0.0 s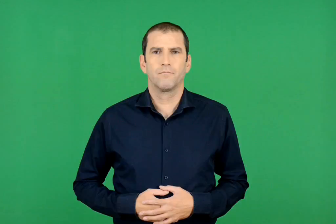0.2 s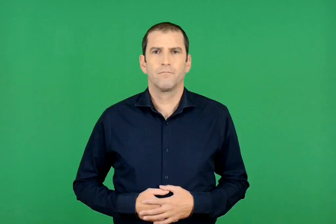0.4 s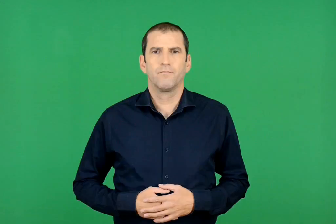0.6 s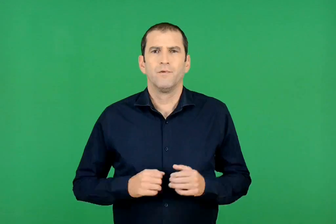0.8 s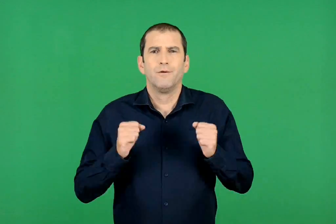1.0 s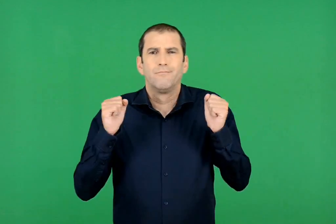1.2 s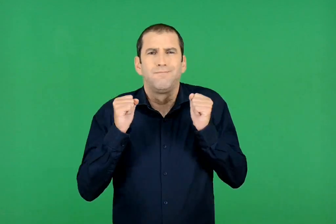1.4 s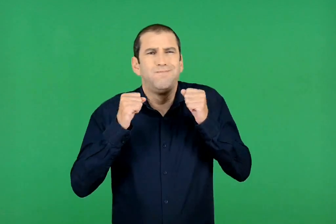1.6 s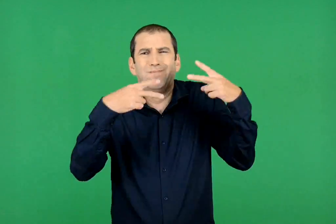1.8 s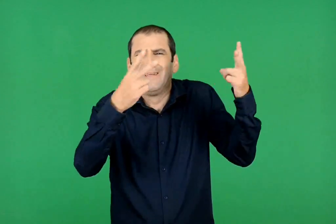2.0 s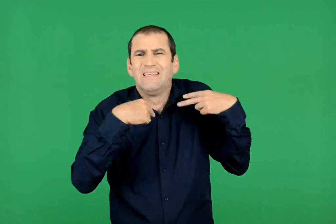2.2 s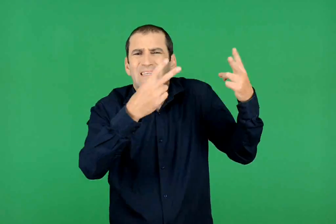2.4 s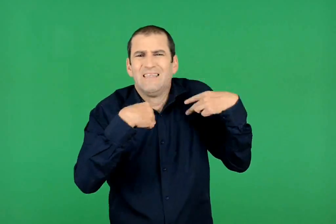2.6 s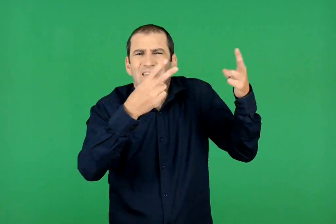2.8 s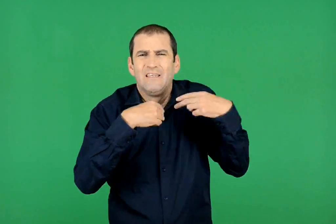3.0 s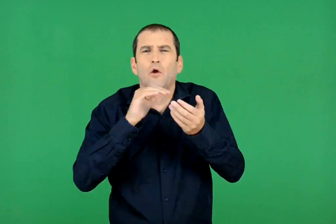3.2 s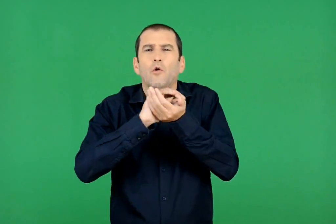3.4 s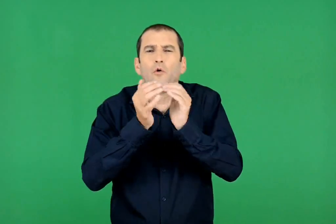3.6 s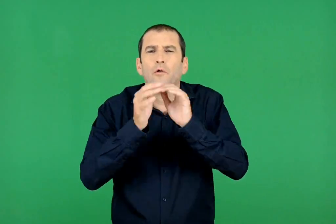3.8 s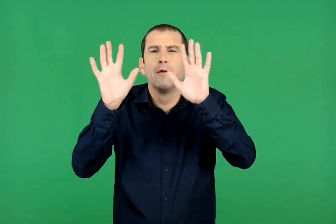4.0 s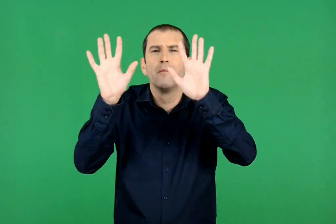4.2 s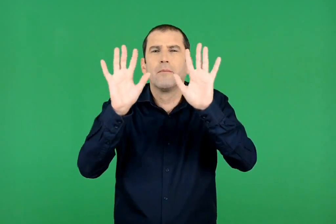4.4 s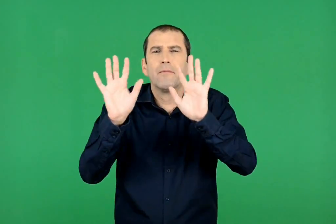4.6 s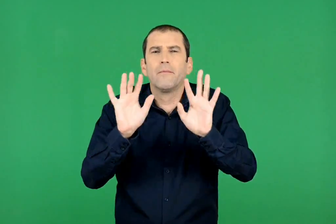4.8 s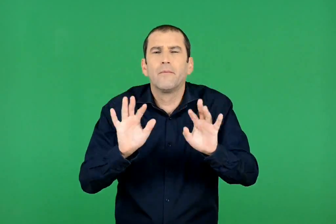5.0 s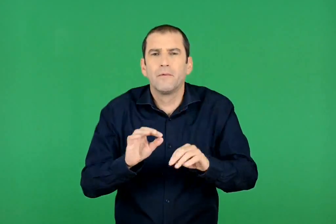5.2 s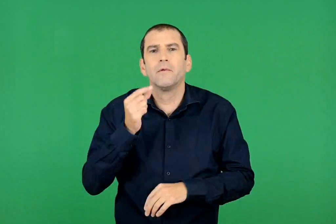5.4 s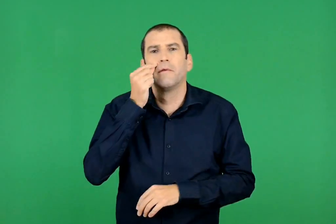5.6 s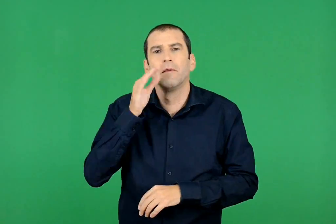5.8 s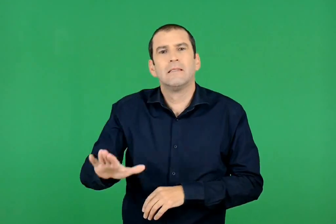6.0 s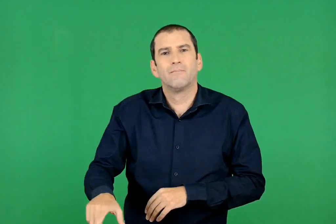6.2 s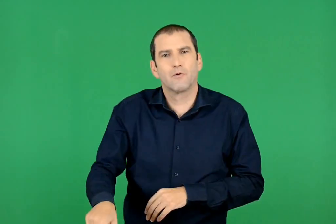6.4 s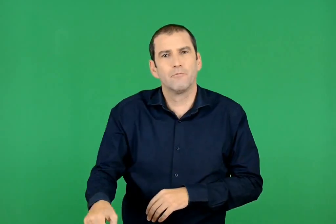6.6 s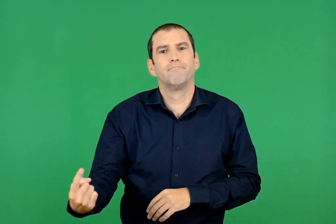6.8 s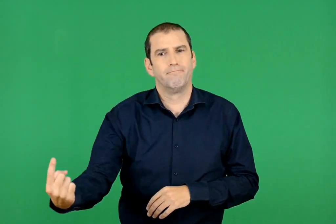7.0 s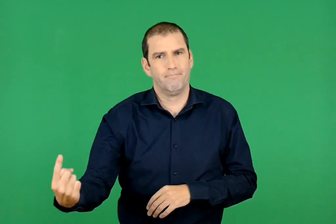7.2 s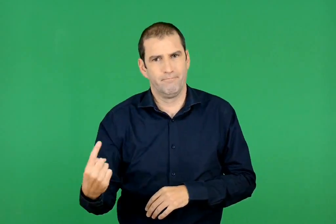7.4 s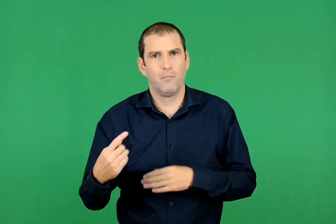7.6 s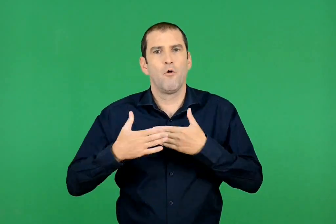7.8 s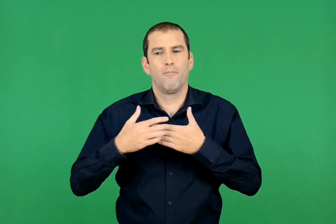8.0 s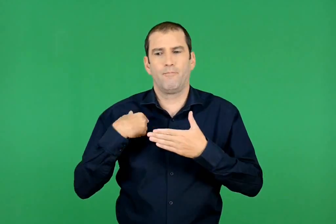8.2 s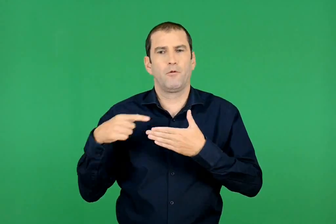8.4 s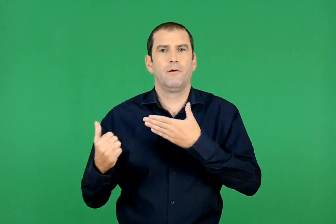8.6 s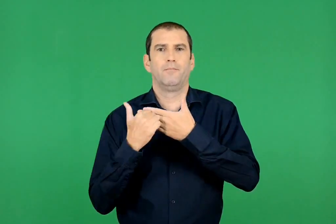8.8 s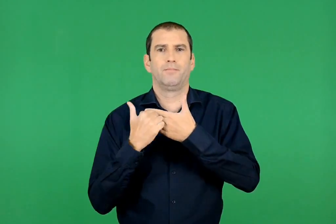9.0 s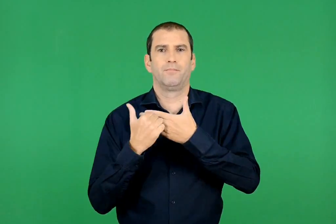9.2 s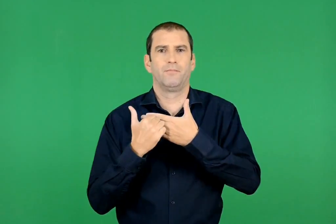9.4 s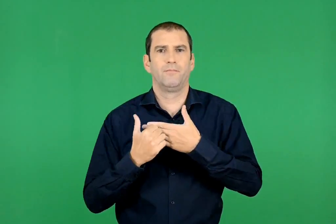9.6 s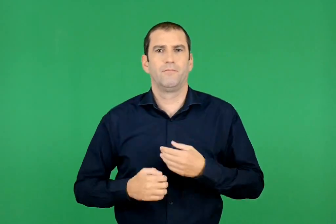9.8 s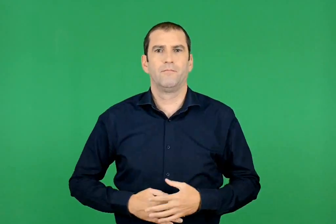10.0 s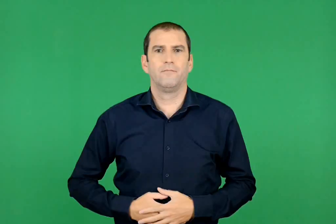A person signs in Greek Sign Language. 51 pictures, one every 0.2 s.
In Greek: έκανε ένα ξεροβόρι και χιόνιζε αραιά. ο σπύρος ήρθε και χτύπησε την πόρτα μας
